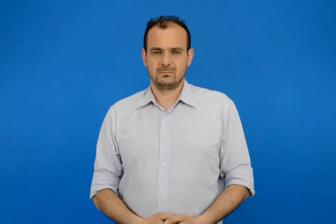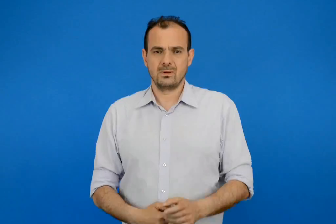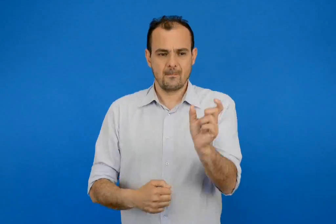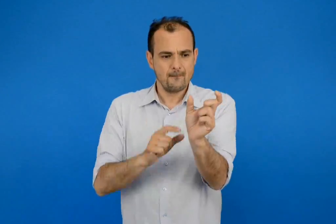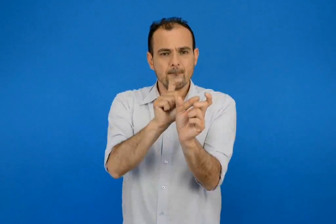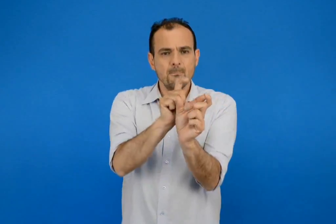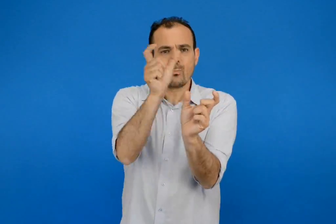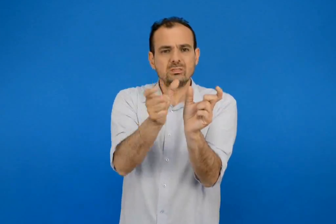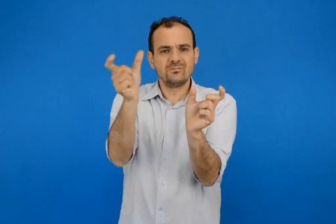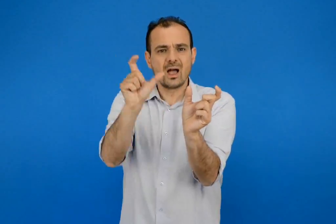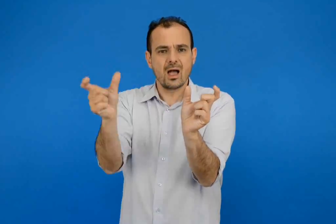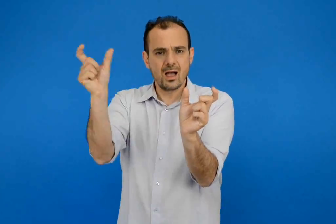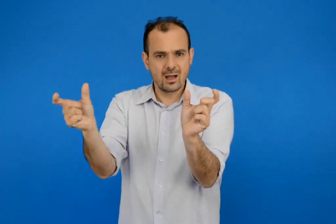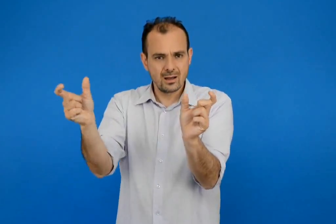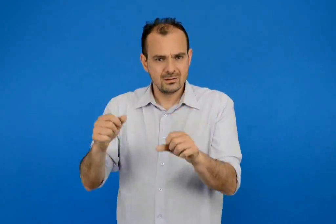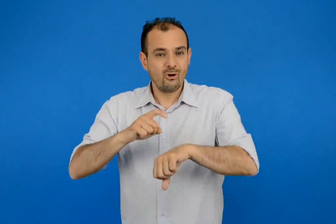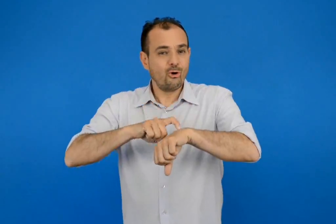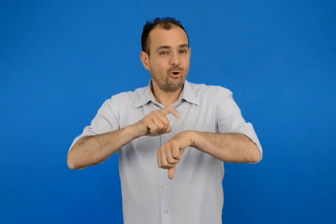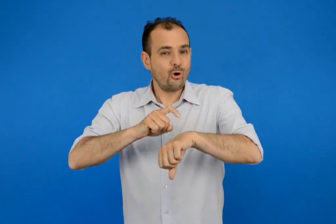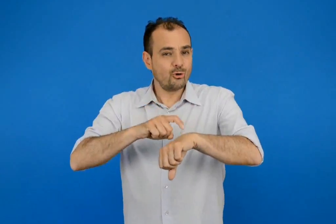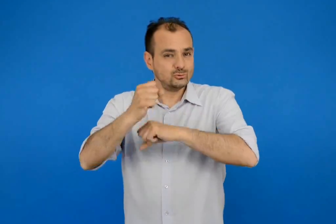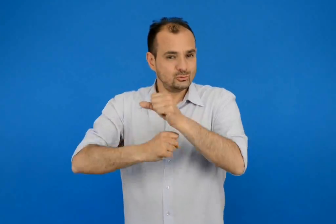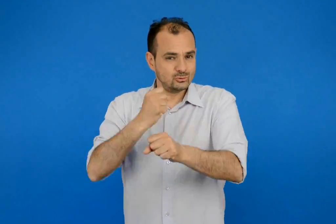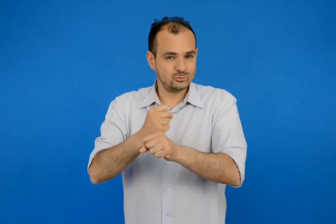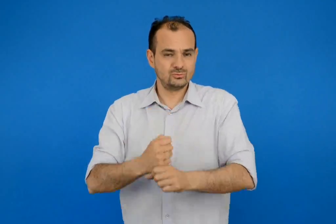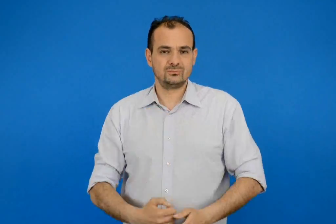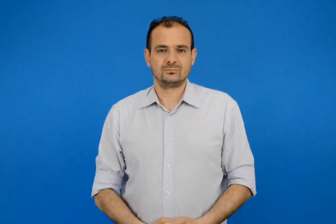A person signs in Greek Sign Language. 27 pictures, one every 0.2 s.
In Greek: μοτίβα – ο χρόνος
